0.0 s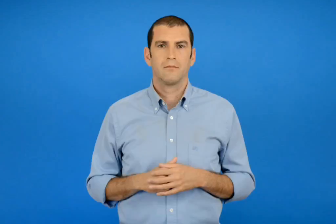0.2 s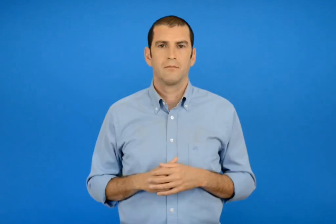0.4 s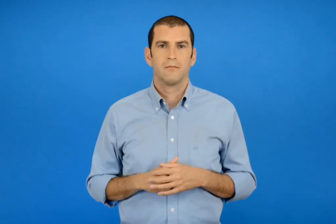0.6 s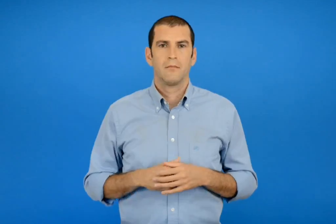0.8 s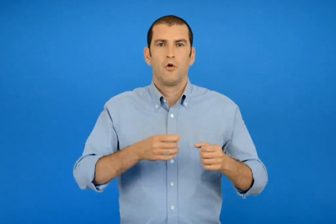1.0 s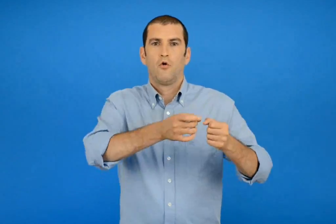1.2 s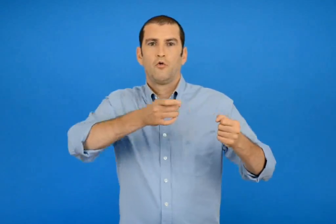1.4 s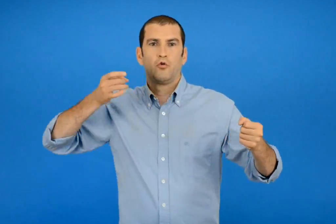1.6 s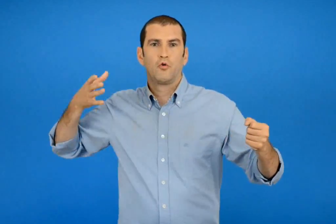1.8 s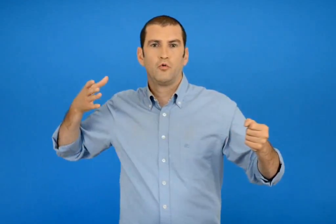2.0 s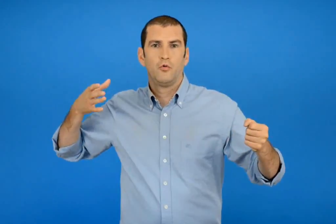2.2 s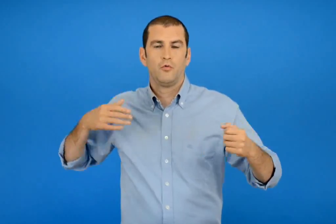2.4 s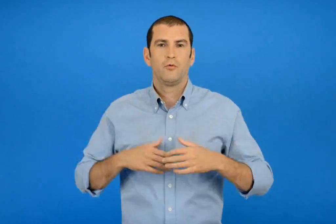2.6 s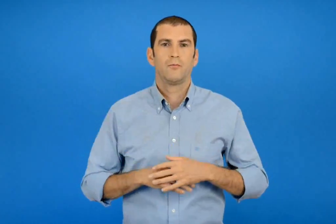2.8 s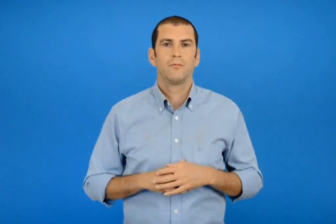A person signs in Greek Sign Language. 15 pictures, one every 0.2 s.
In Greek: τόξο
